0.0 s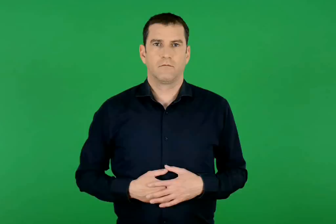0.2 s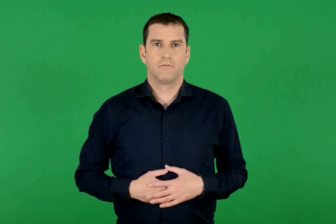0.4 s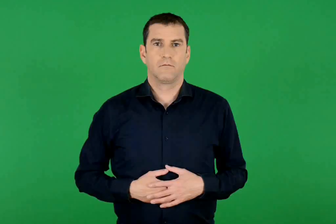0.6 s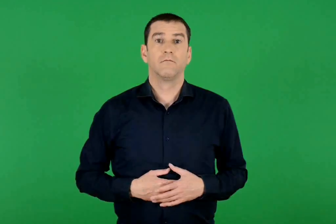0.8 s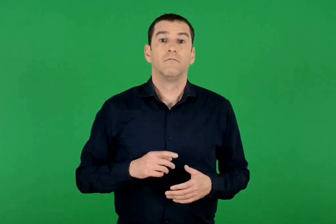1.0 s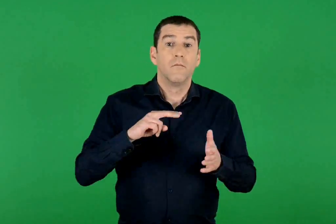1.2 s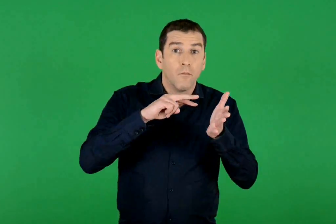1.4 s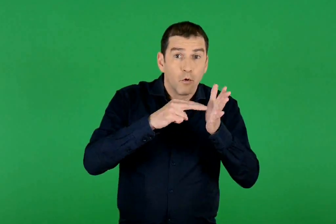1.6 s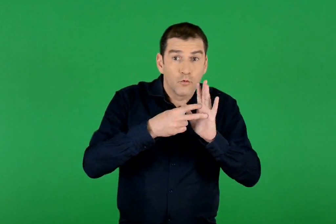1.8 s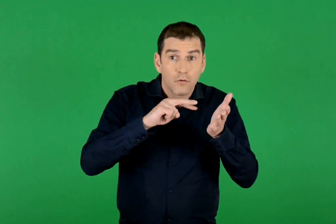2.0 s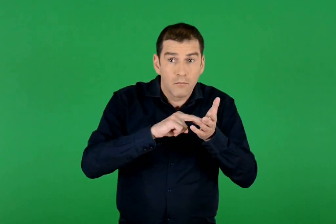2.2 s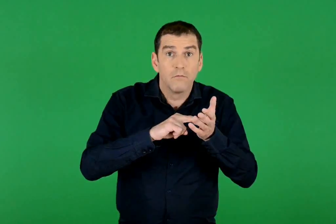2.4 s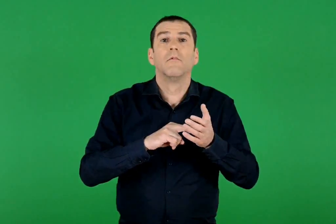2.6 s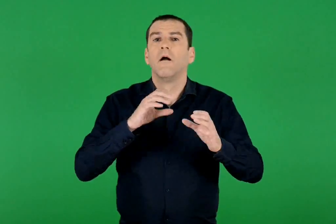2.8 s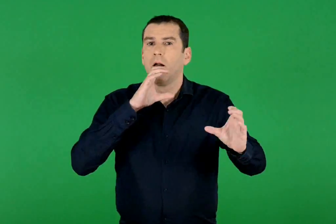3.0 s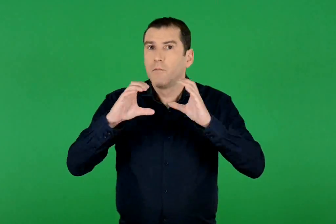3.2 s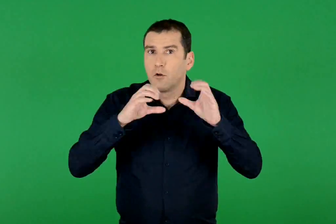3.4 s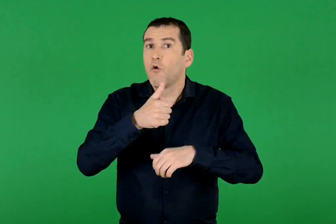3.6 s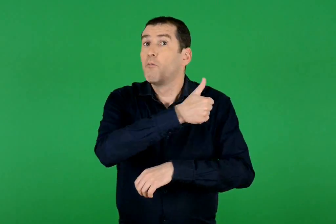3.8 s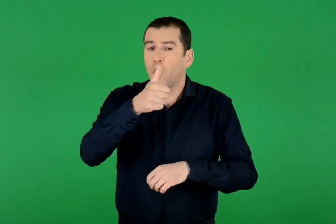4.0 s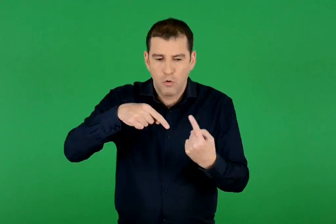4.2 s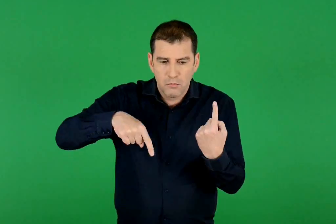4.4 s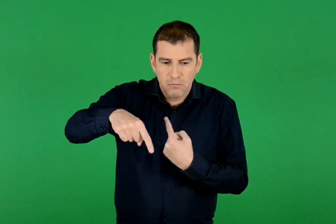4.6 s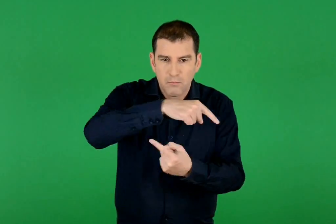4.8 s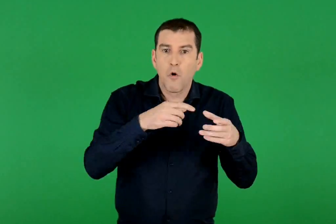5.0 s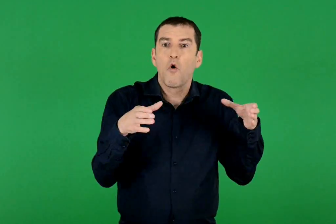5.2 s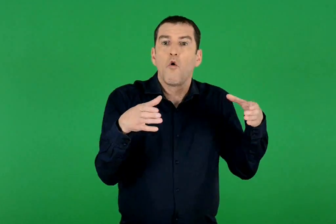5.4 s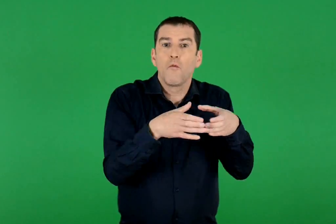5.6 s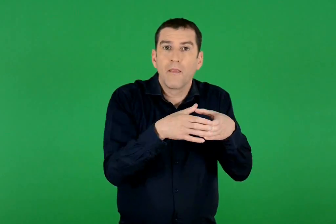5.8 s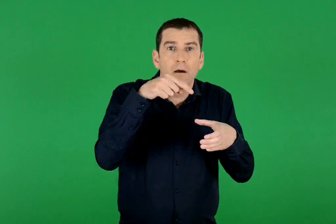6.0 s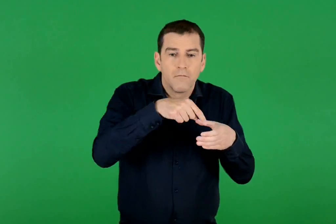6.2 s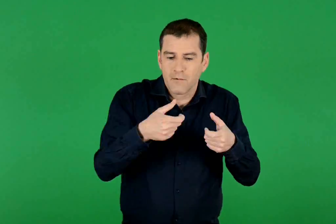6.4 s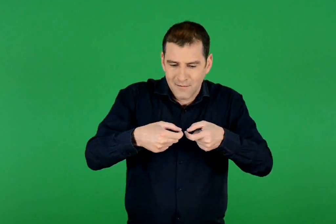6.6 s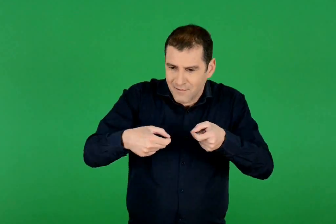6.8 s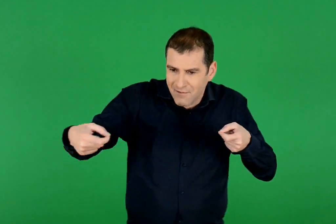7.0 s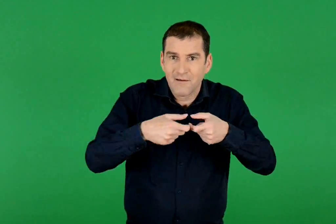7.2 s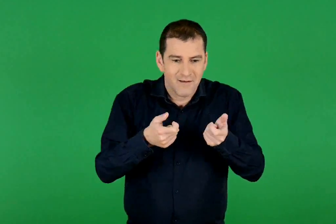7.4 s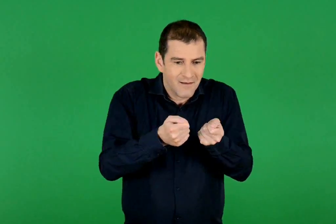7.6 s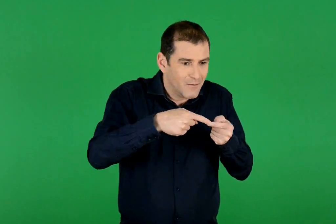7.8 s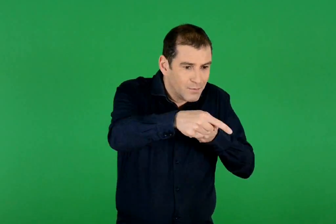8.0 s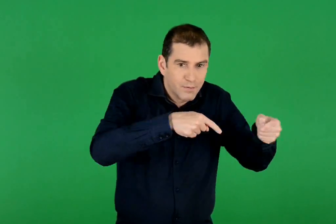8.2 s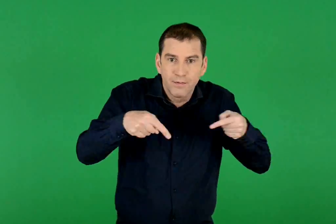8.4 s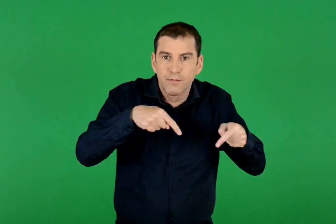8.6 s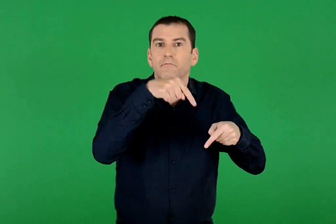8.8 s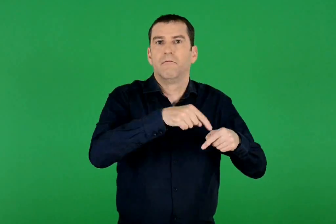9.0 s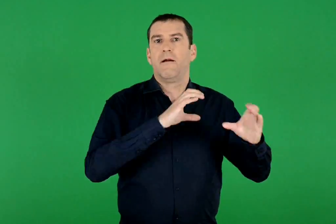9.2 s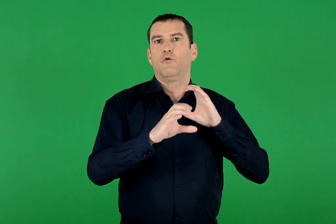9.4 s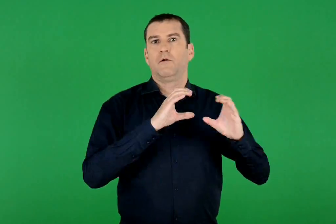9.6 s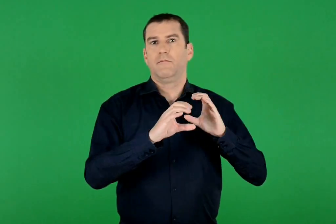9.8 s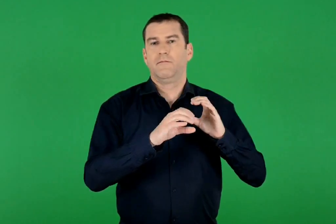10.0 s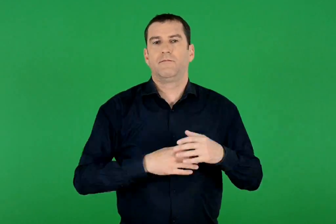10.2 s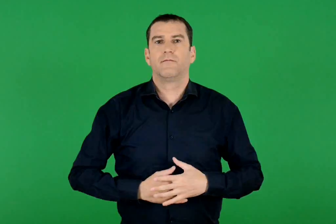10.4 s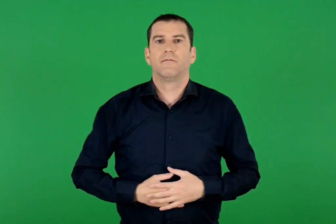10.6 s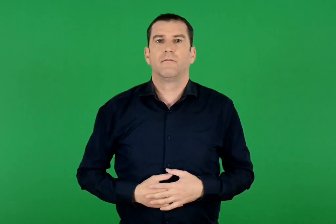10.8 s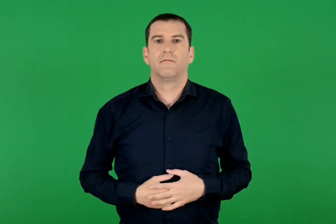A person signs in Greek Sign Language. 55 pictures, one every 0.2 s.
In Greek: προσοχή η επικοινωνία γίνεται μόνο στην ομάδα μας και μόνο με όσους κρατάνε το νήμα στο χέρι τους
